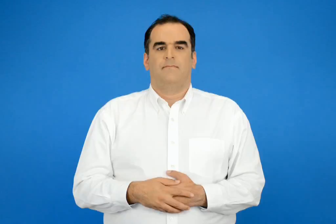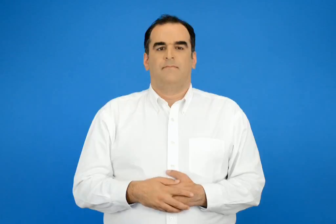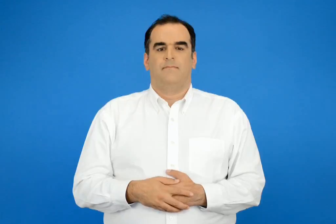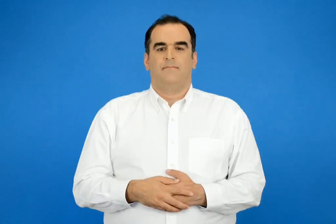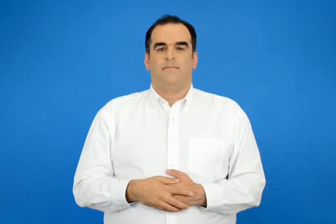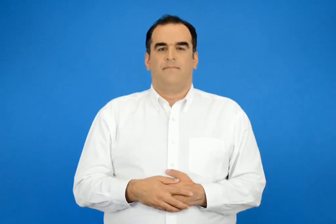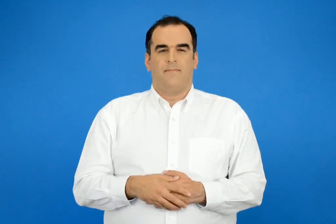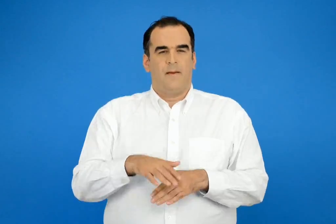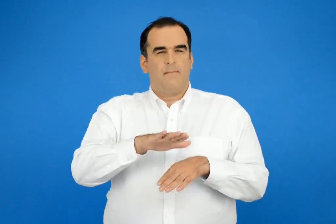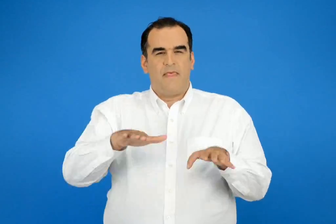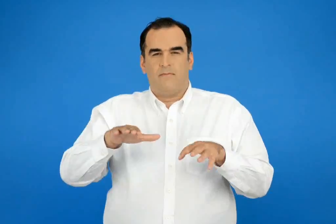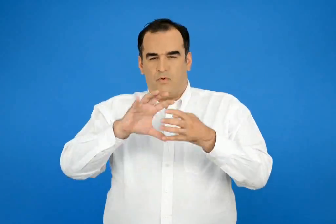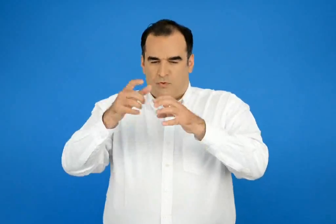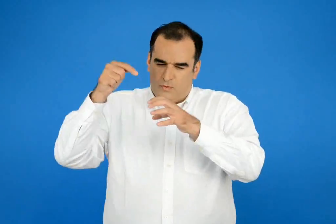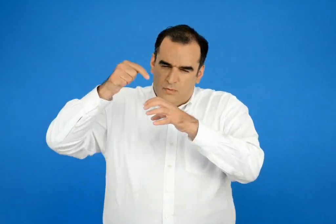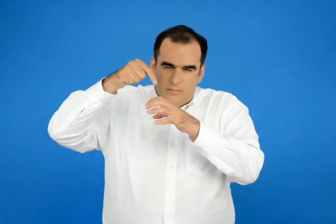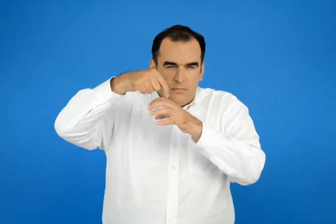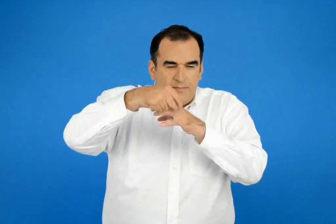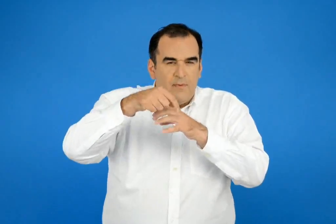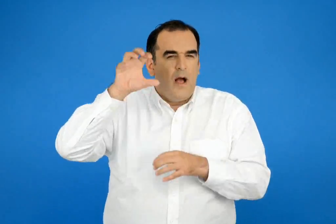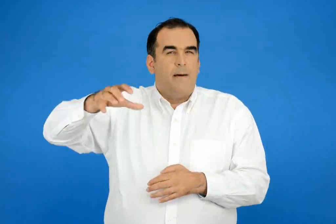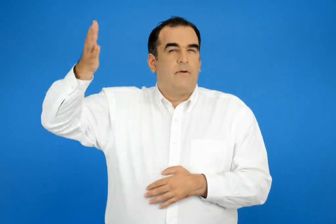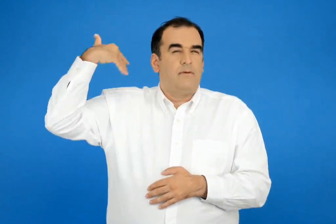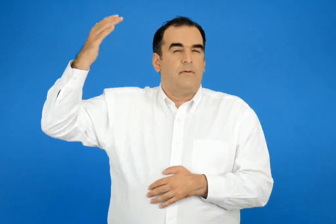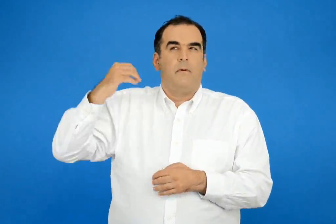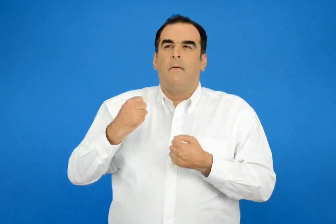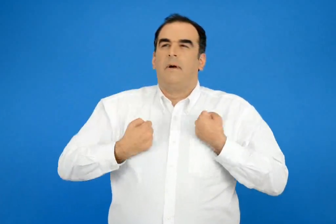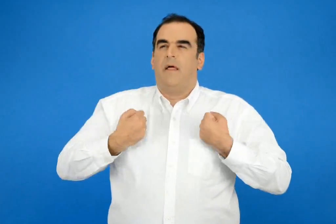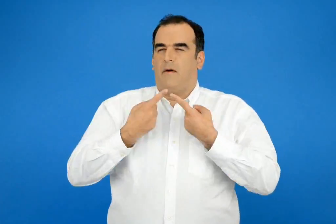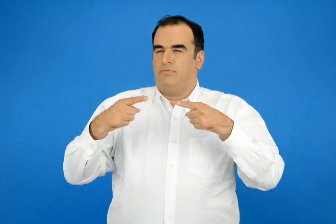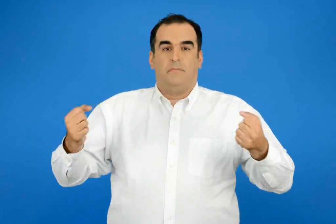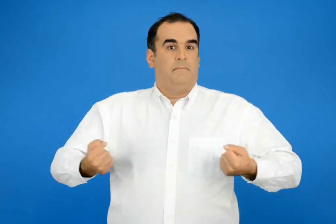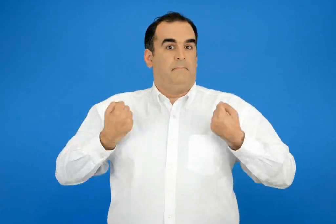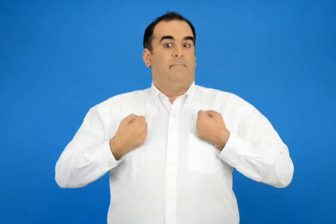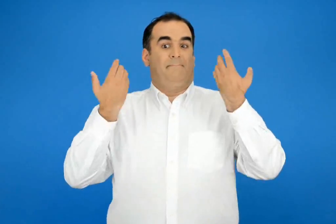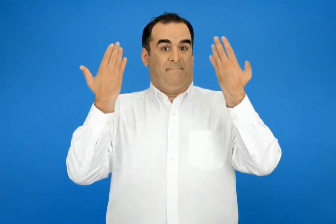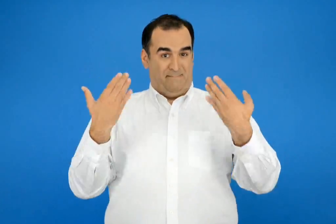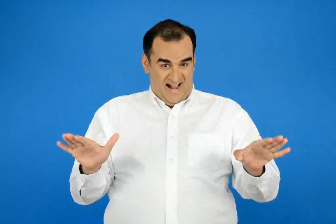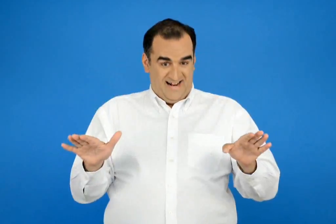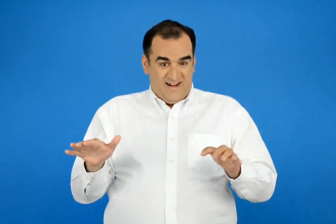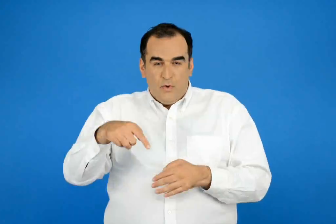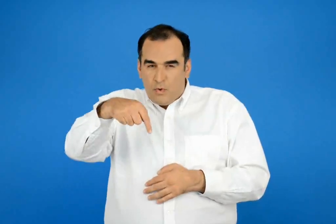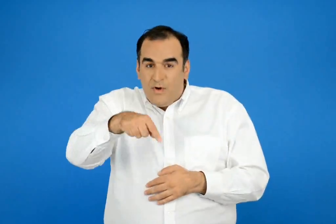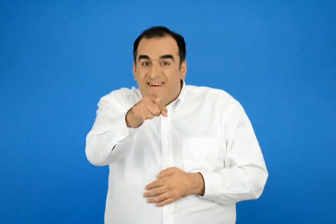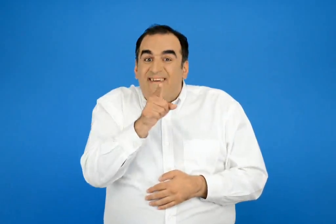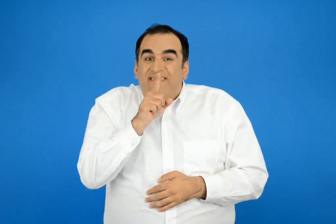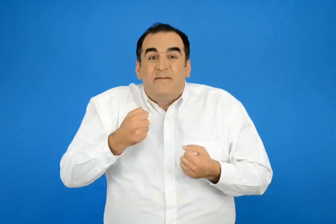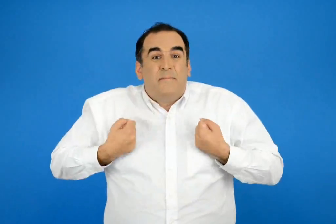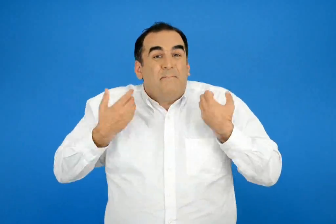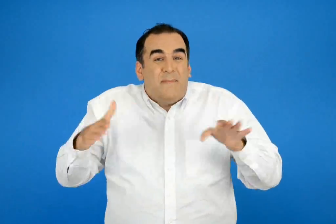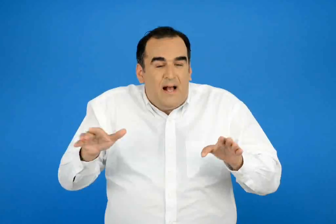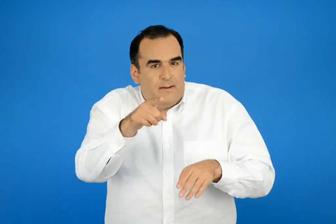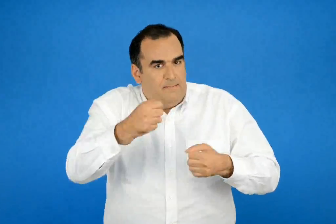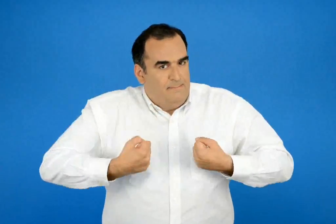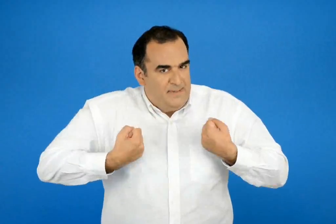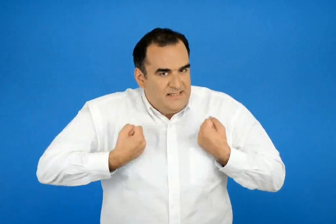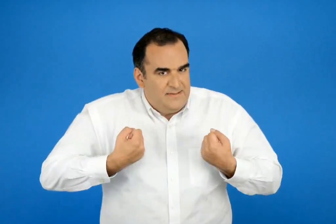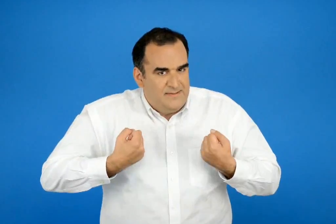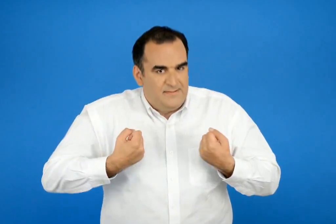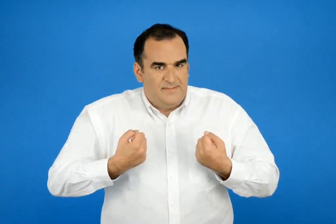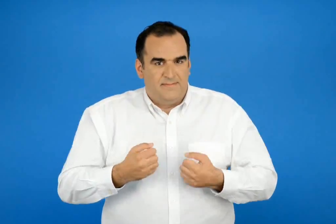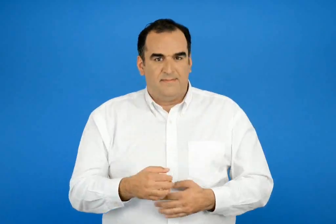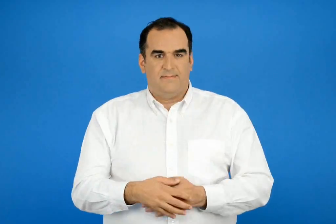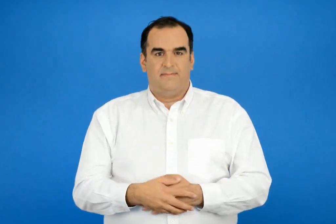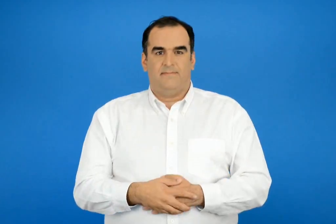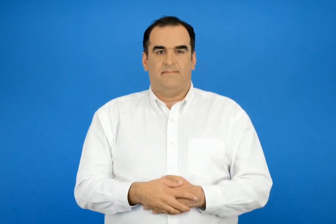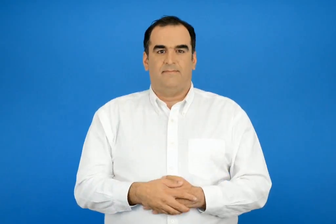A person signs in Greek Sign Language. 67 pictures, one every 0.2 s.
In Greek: παιδιά από άλλες χώρες και εποχές έπαιζαν μερικά από τα παιχνίδια που παίζεις και εσύ τώρα
